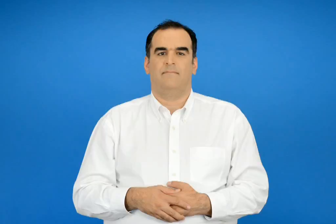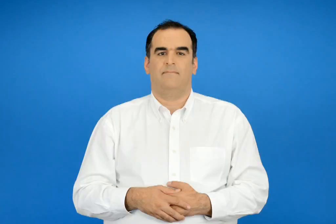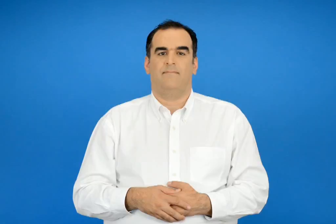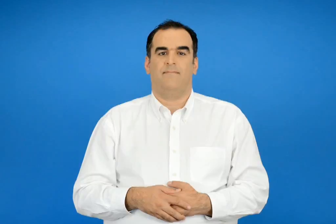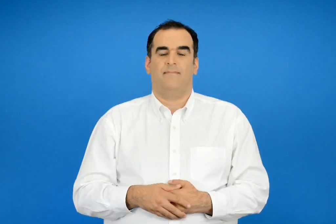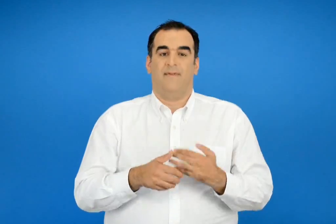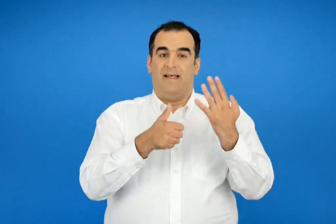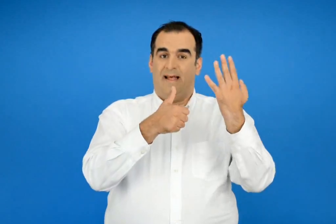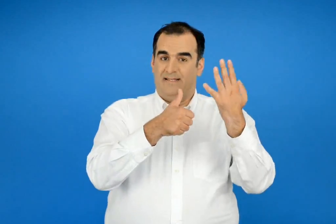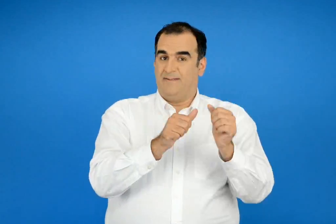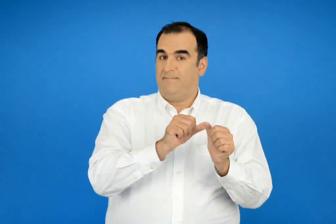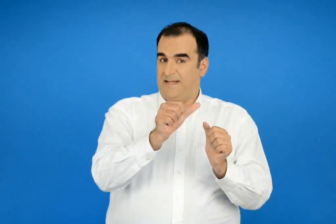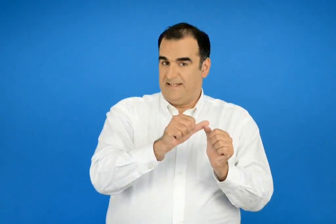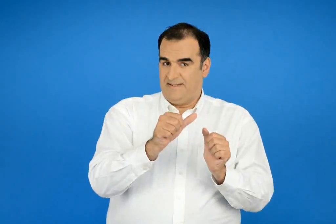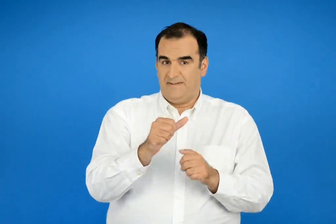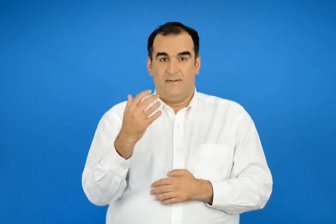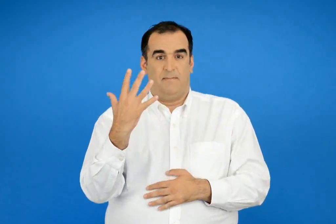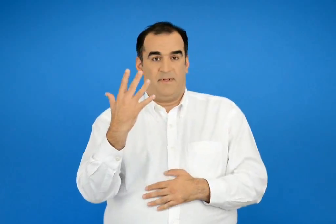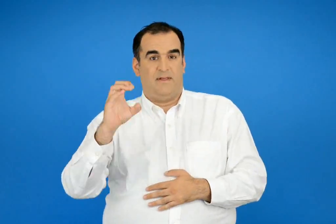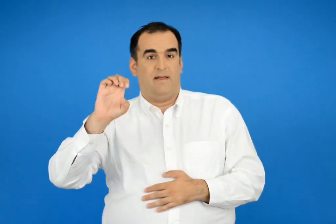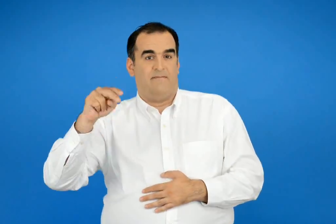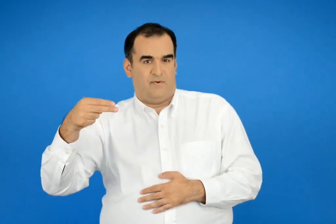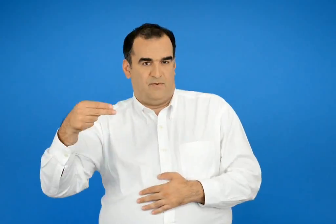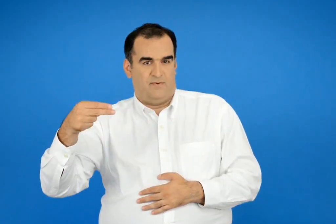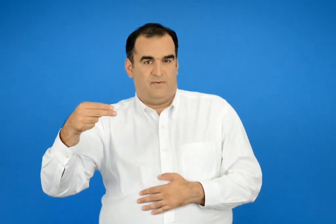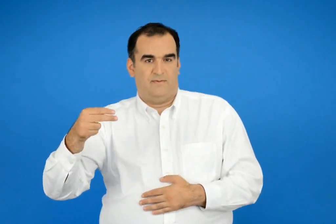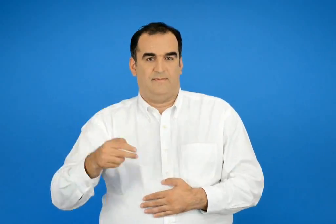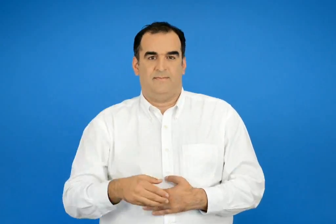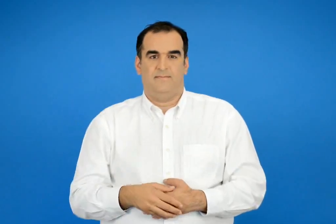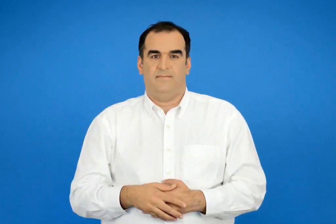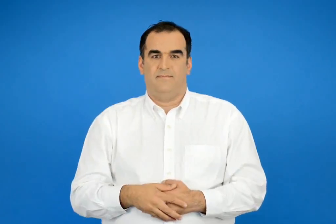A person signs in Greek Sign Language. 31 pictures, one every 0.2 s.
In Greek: για 6 μήνες 5 €
